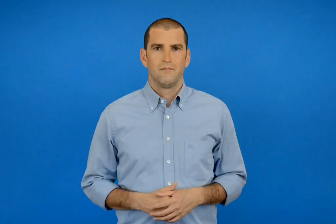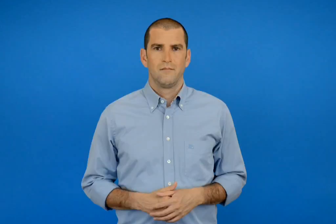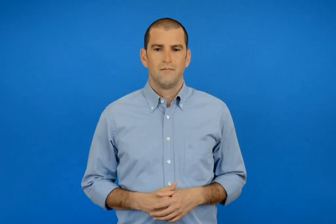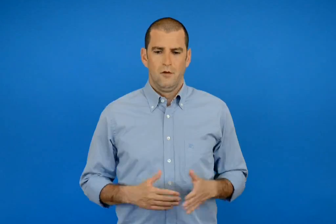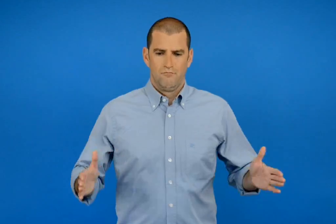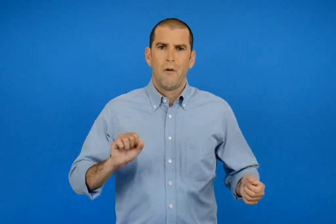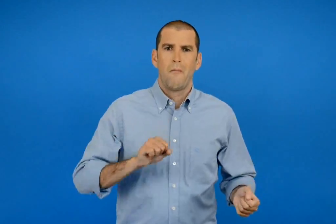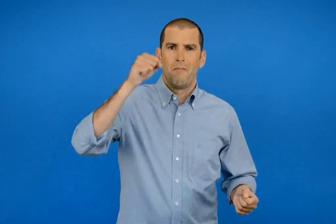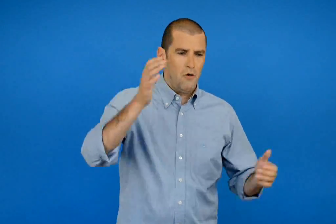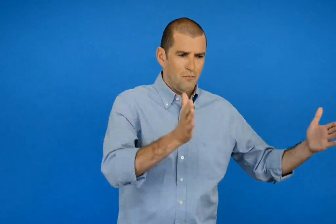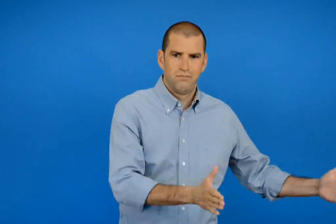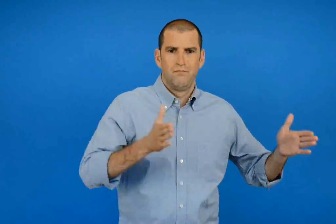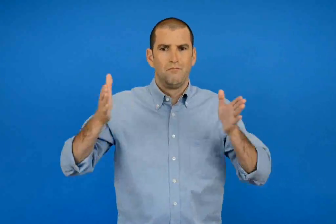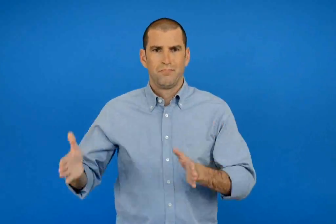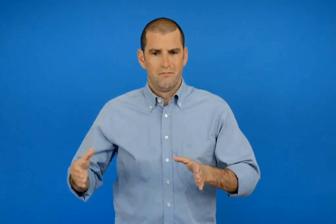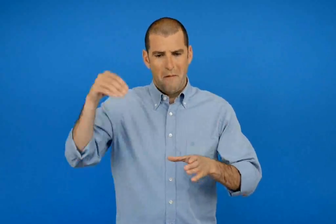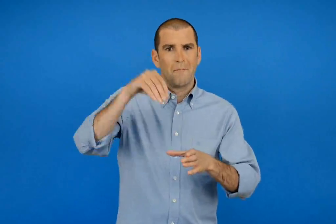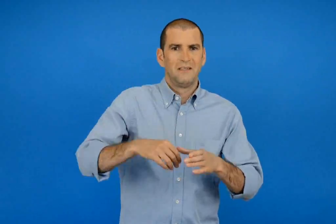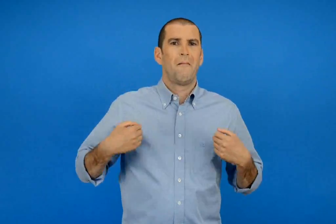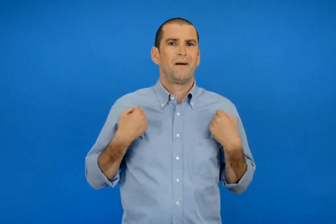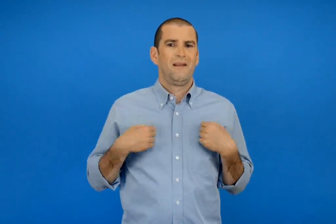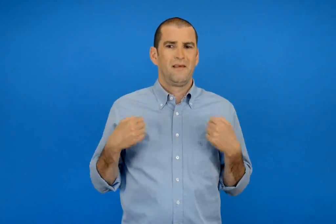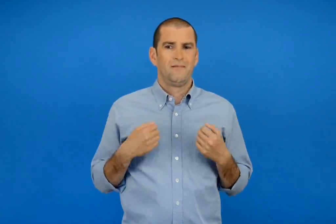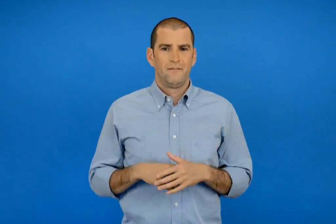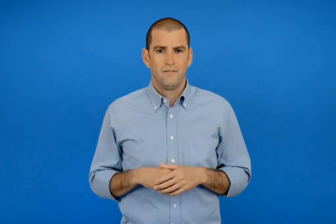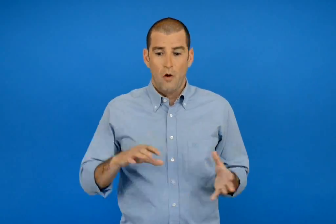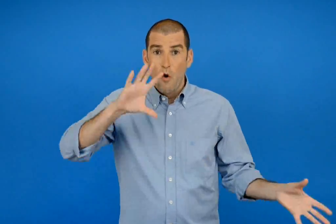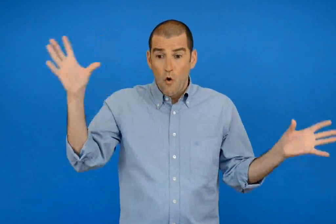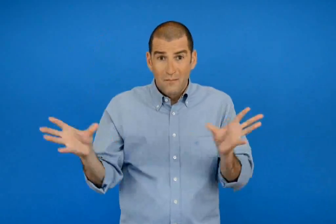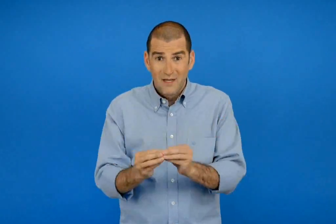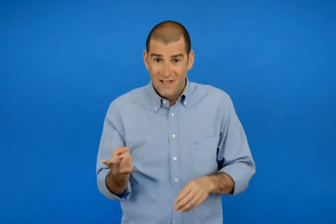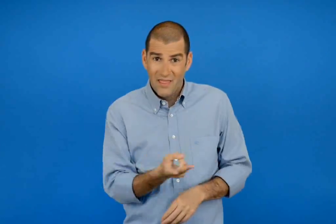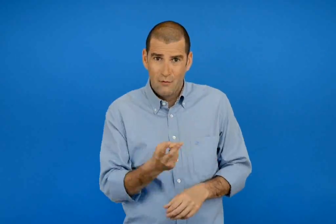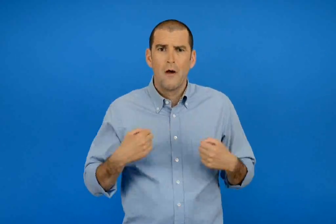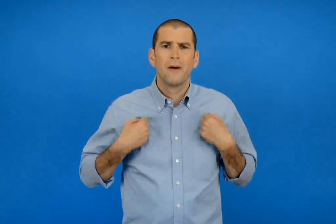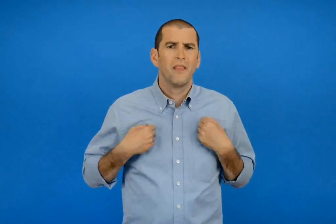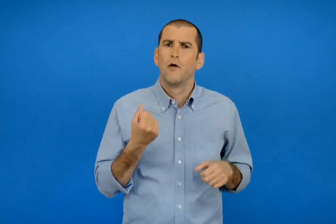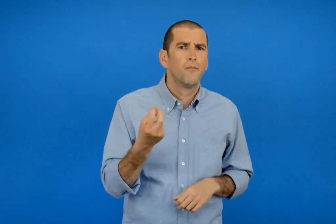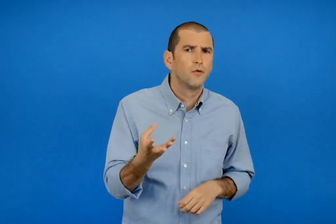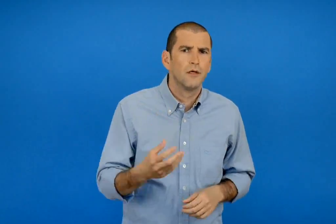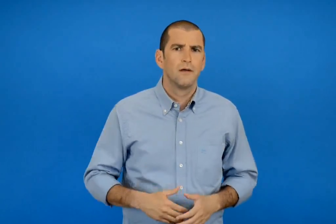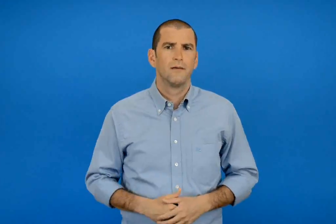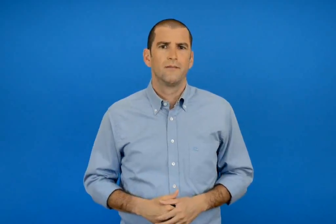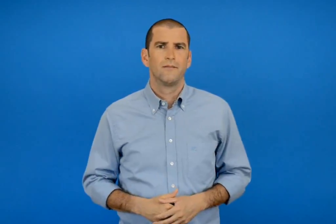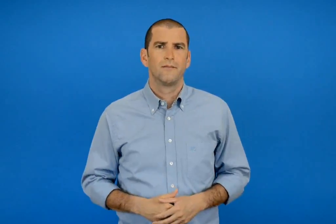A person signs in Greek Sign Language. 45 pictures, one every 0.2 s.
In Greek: μέσα στα μπαούλα έχουμε παιχνίδια πόσα παιχνίδια υπάρχουν και στα δύο μπαούλα μαζί ;
